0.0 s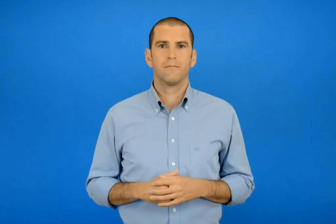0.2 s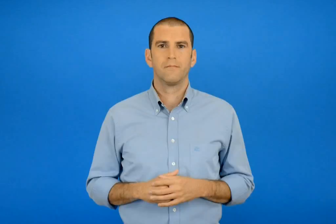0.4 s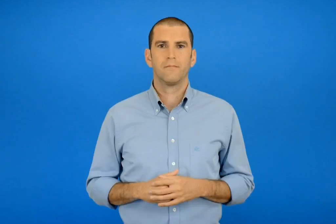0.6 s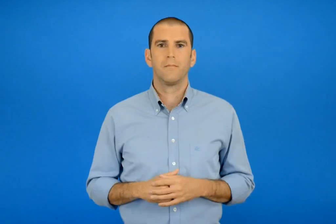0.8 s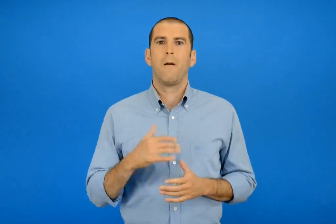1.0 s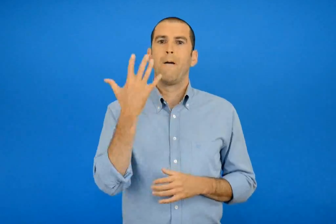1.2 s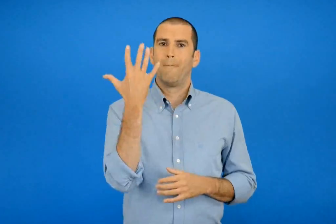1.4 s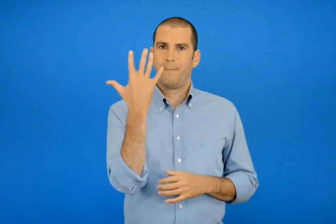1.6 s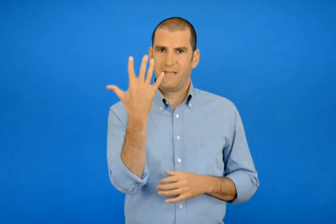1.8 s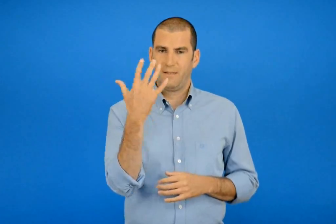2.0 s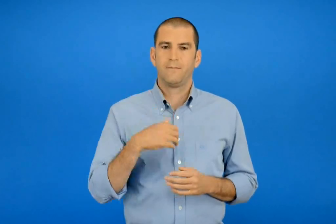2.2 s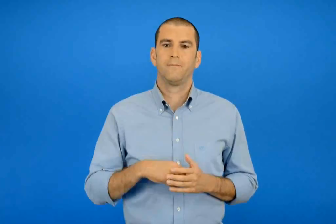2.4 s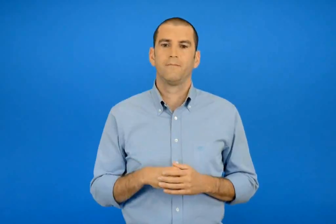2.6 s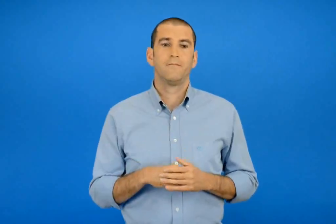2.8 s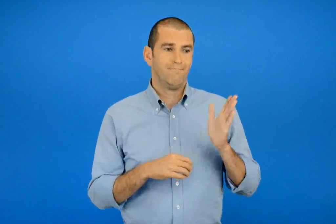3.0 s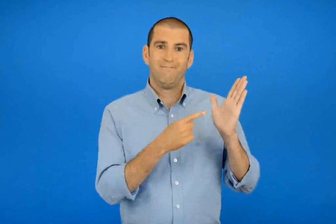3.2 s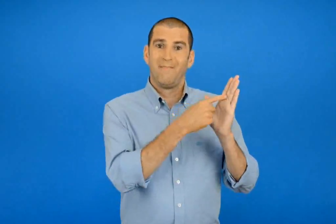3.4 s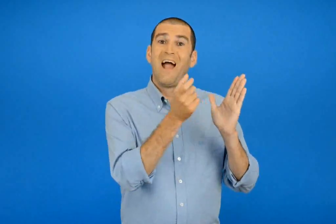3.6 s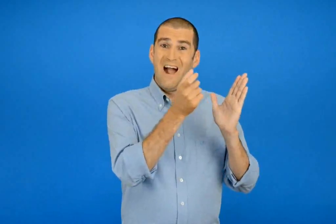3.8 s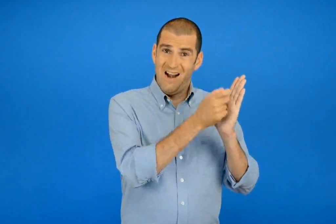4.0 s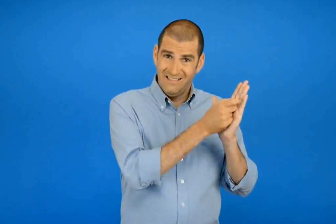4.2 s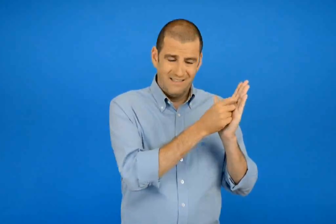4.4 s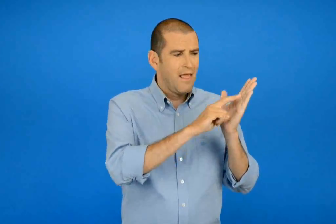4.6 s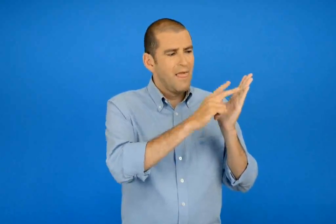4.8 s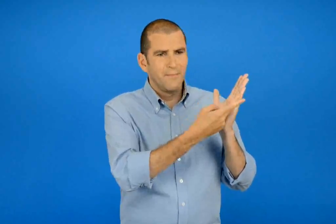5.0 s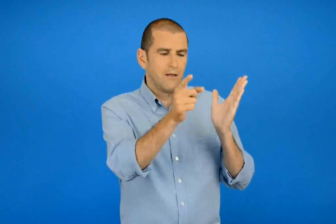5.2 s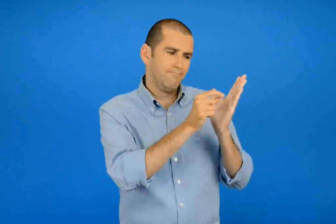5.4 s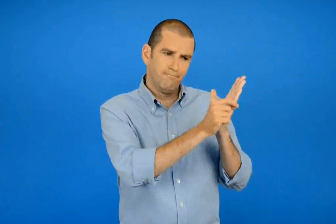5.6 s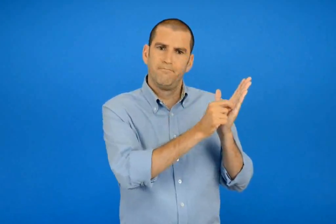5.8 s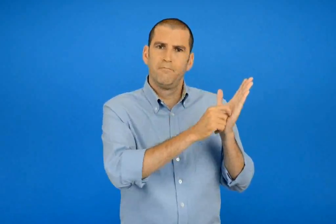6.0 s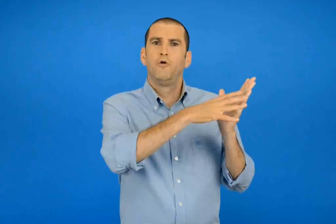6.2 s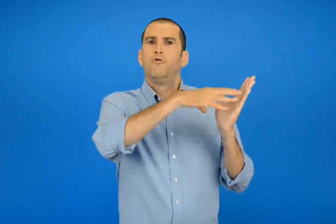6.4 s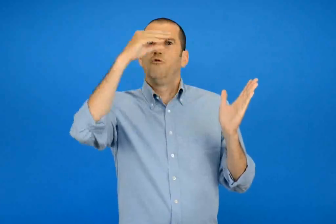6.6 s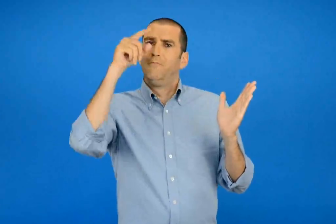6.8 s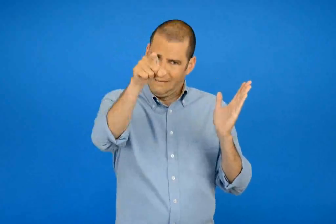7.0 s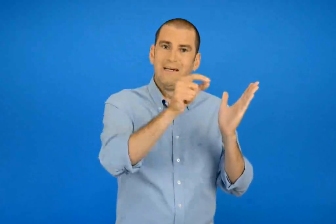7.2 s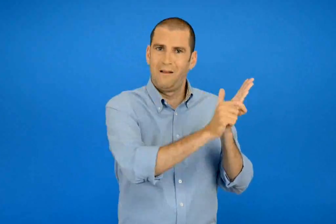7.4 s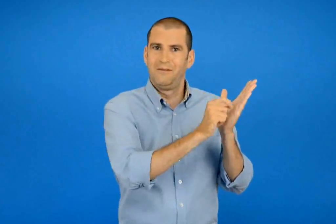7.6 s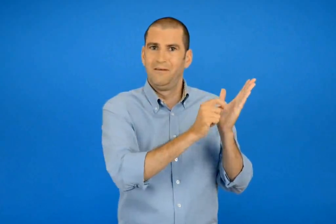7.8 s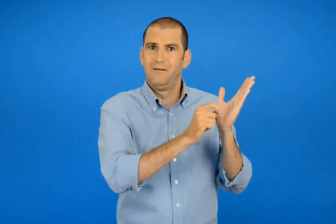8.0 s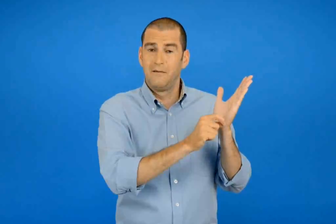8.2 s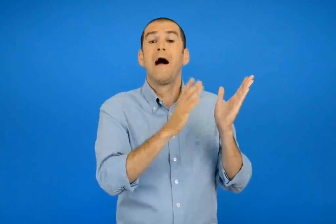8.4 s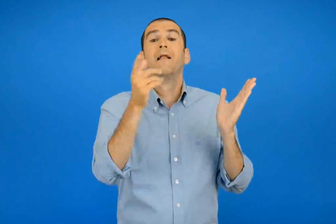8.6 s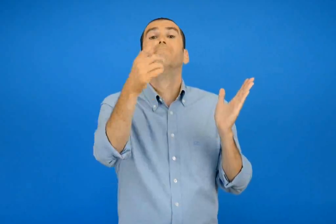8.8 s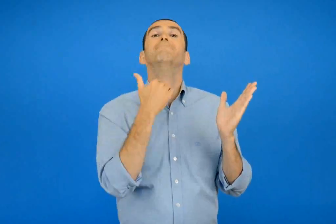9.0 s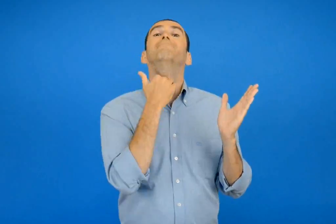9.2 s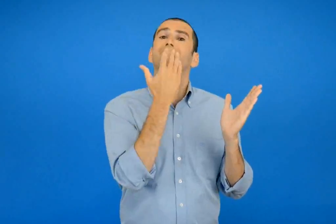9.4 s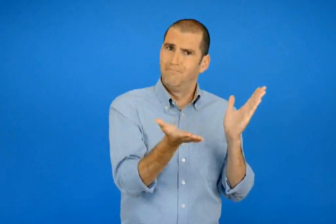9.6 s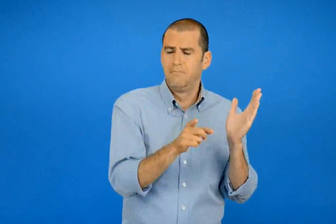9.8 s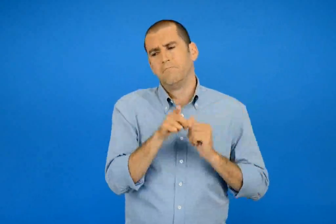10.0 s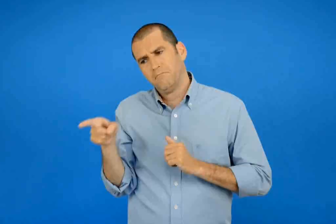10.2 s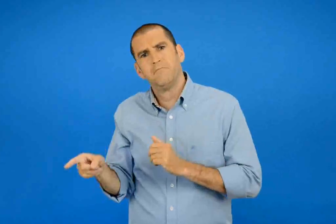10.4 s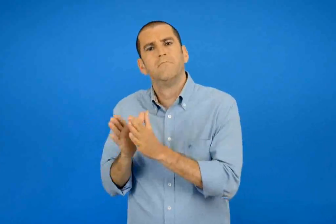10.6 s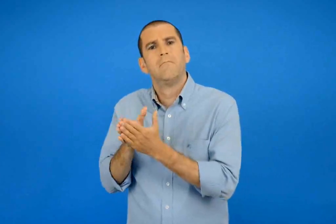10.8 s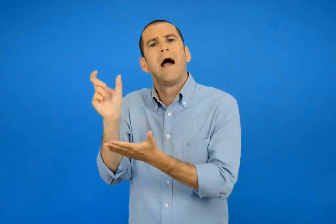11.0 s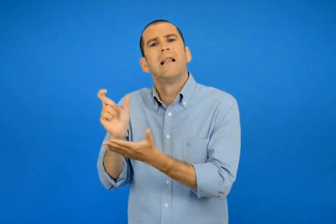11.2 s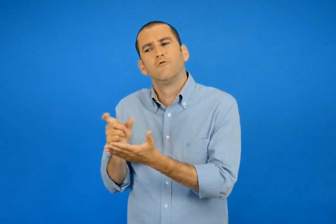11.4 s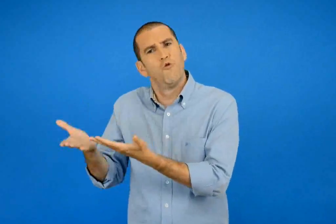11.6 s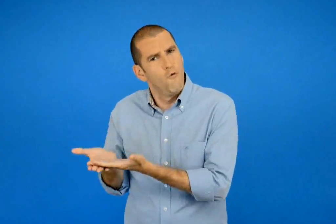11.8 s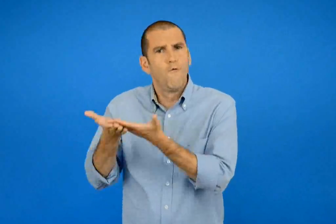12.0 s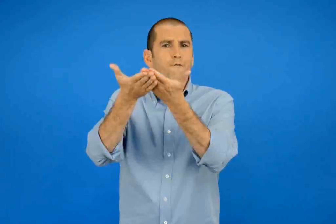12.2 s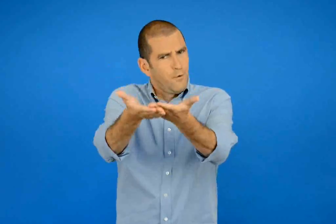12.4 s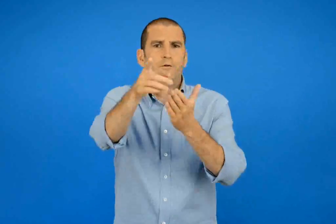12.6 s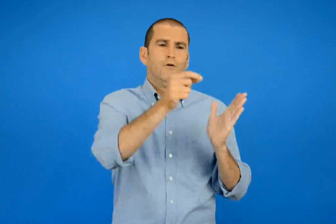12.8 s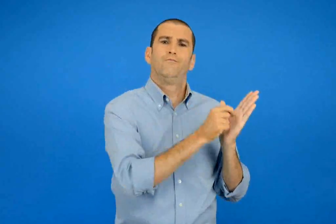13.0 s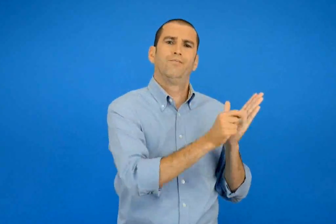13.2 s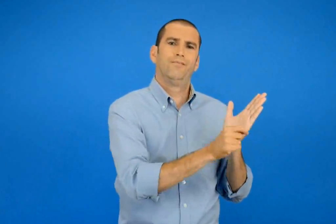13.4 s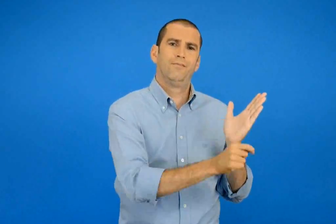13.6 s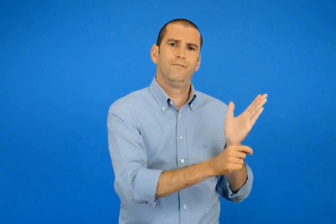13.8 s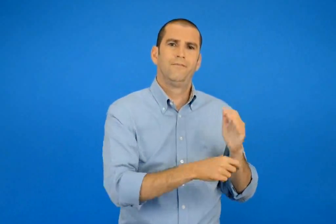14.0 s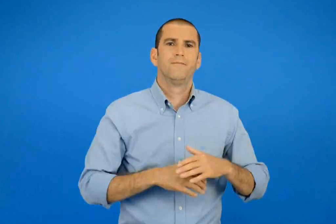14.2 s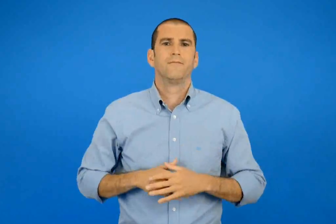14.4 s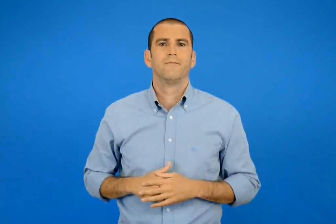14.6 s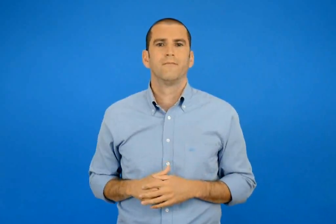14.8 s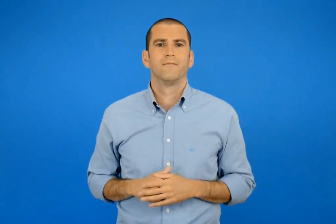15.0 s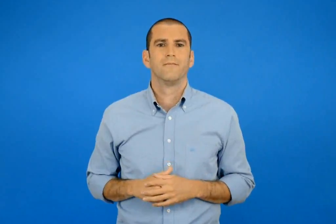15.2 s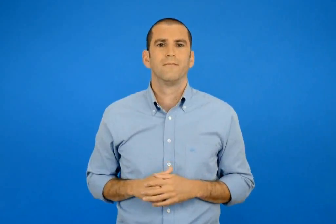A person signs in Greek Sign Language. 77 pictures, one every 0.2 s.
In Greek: 5 δώσε τον δικό σου ορισμό της λέξης αν μπορείς αλλιώς συμβουλέψου ένα λεξικό
